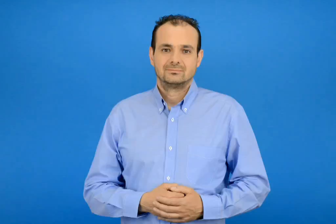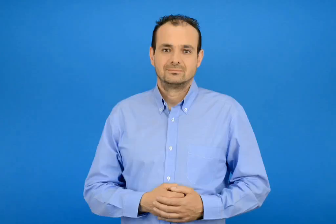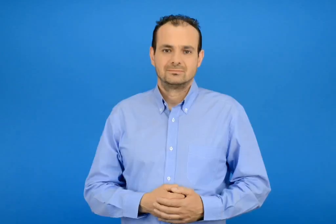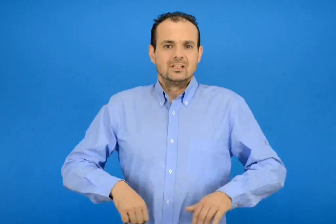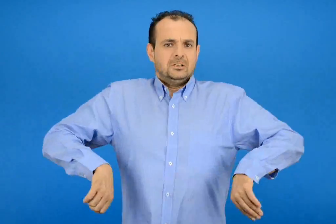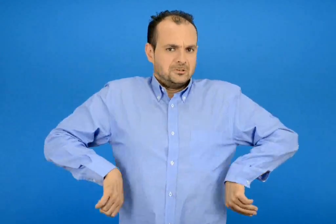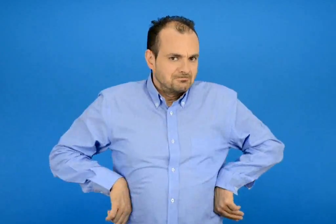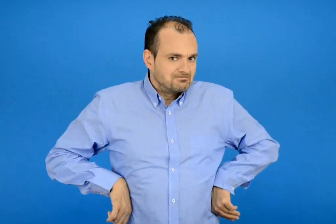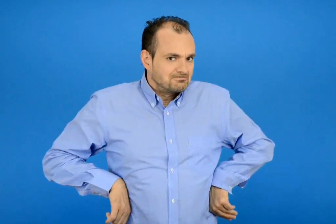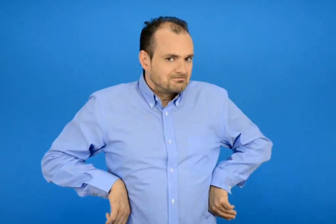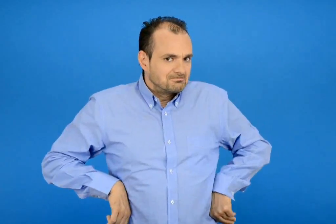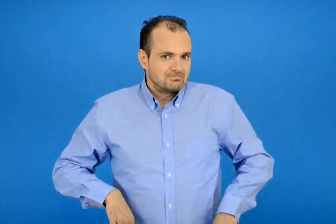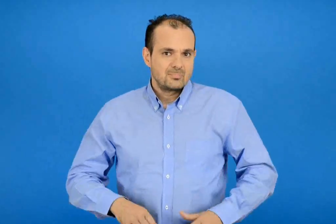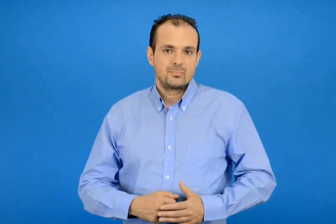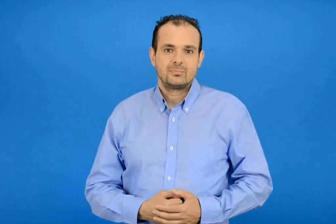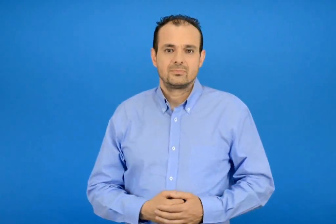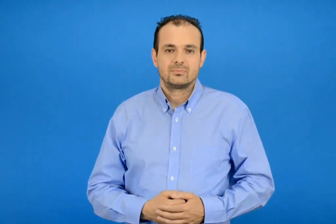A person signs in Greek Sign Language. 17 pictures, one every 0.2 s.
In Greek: μελέτης
